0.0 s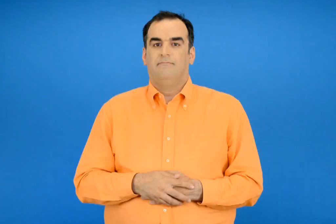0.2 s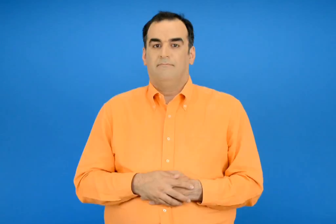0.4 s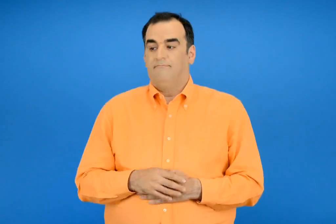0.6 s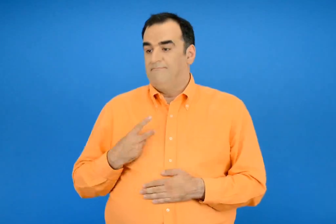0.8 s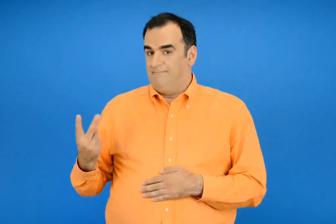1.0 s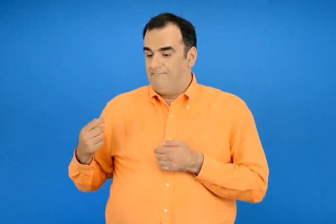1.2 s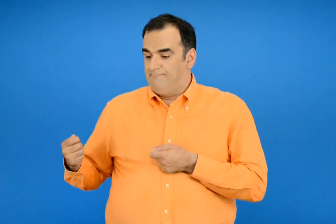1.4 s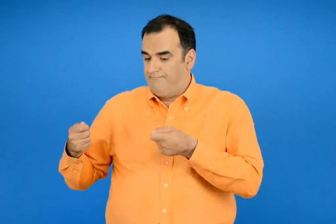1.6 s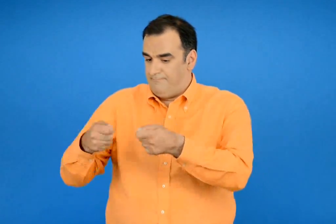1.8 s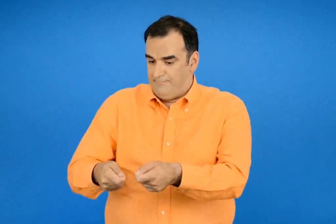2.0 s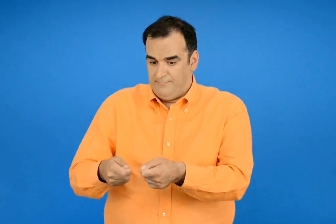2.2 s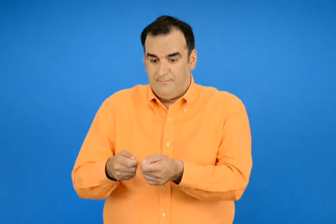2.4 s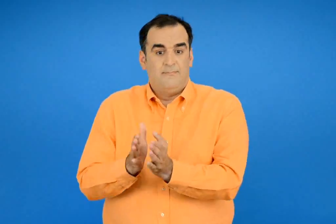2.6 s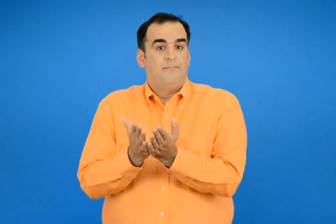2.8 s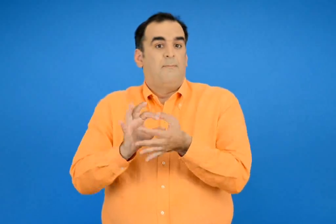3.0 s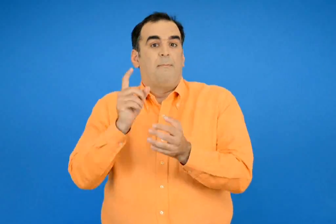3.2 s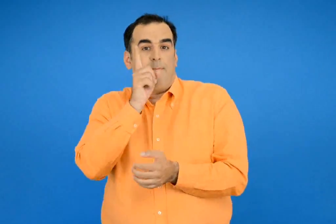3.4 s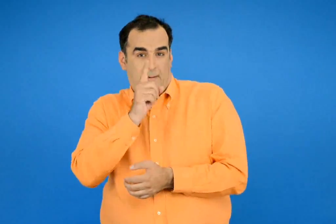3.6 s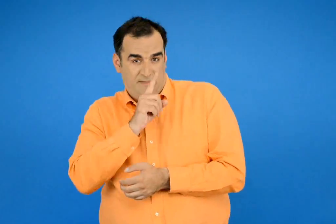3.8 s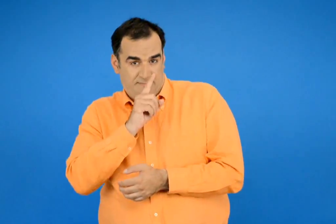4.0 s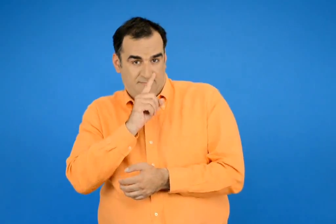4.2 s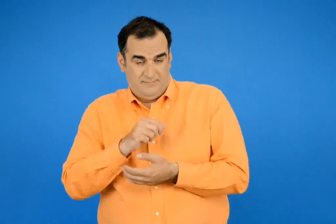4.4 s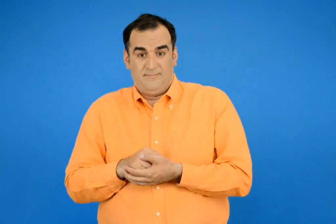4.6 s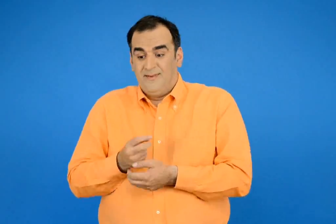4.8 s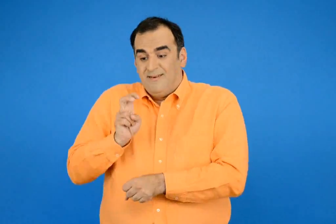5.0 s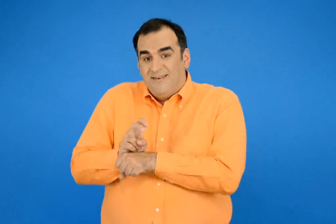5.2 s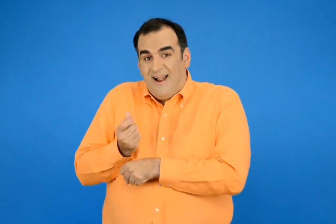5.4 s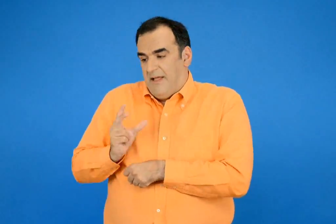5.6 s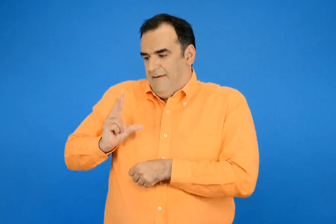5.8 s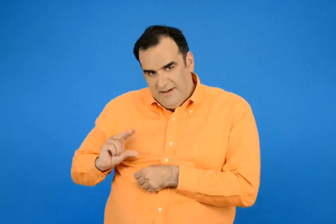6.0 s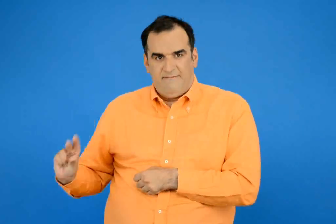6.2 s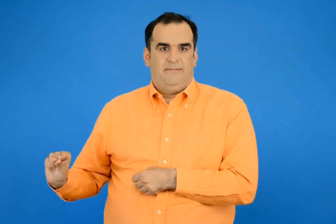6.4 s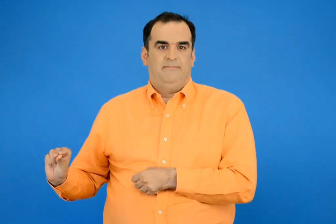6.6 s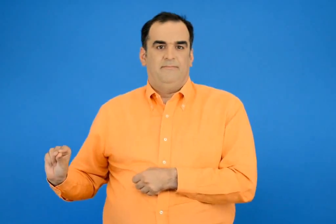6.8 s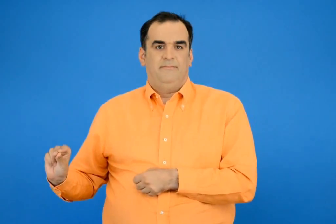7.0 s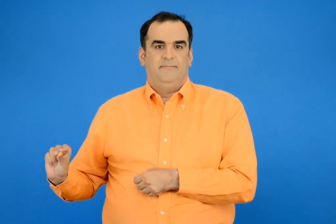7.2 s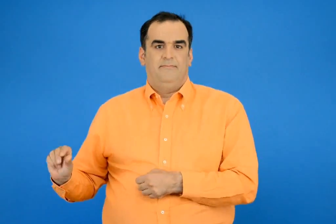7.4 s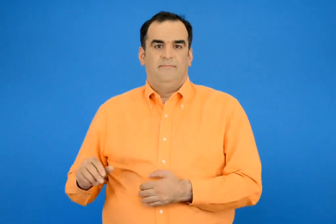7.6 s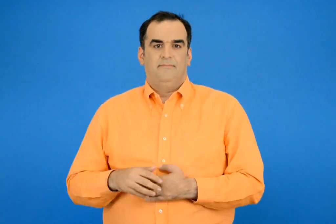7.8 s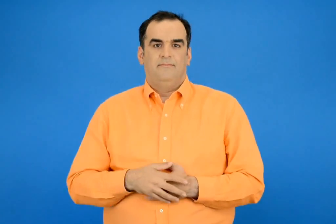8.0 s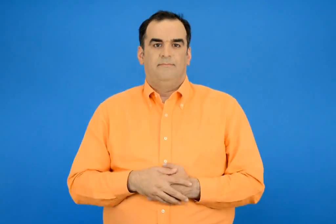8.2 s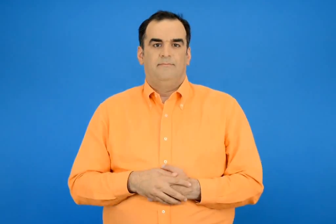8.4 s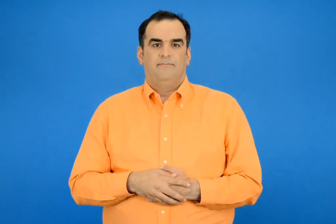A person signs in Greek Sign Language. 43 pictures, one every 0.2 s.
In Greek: μπορούμε να αγοράσουμε το παραμύθι και μετά να έχουμε πάλι τα ιδιά χρήματα
